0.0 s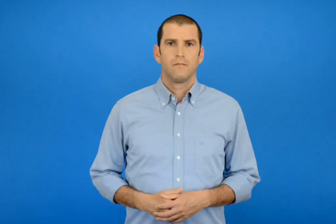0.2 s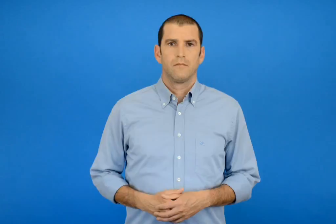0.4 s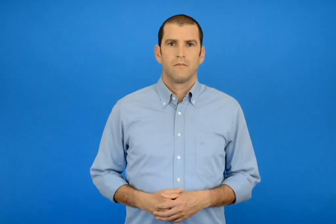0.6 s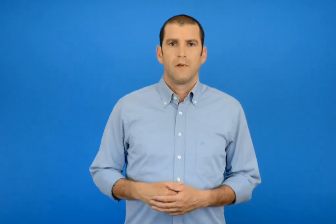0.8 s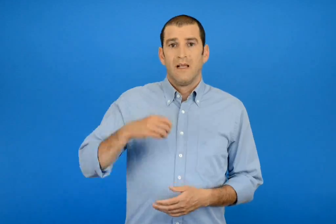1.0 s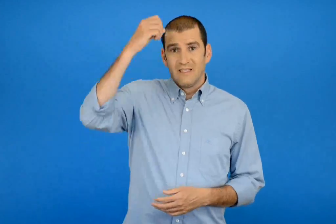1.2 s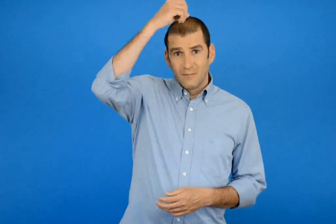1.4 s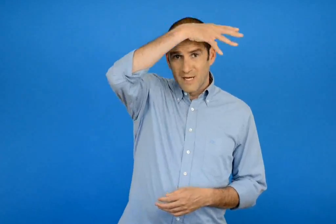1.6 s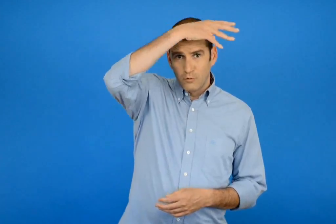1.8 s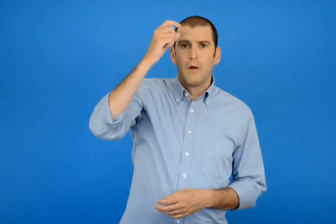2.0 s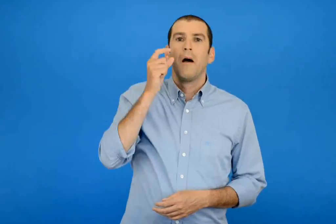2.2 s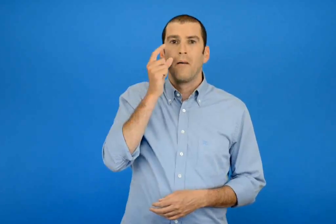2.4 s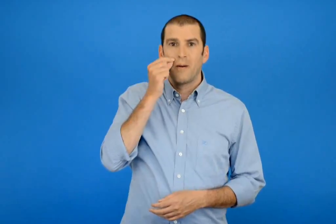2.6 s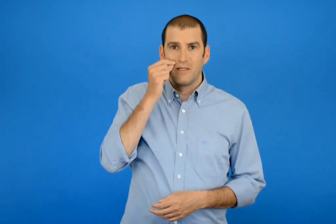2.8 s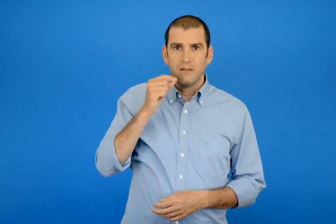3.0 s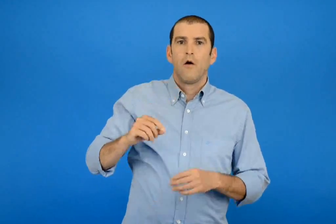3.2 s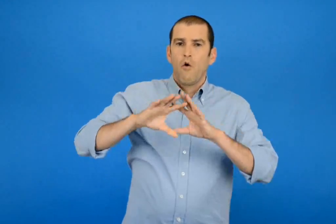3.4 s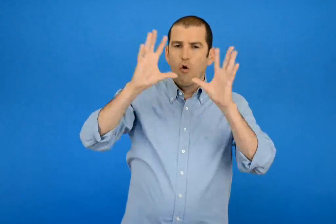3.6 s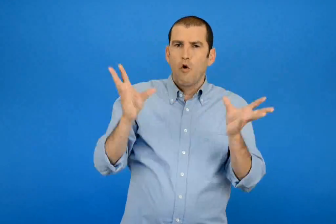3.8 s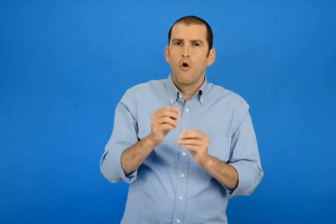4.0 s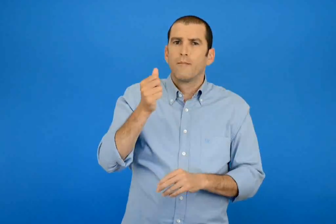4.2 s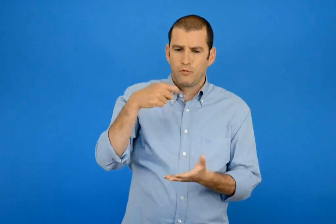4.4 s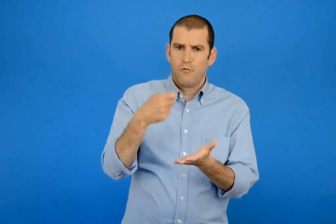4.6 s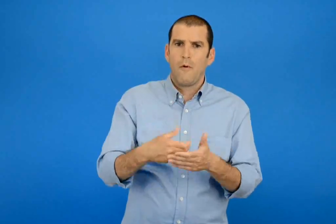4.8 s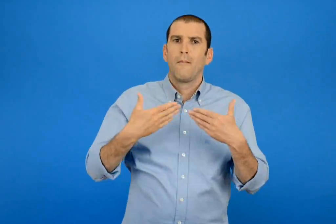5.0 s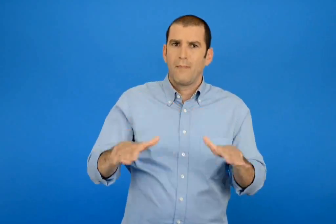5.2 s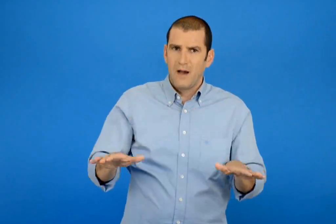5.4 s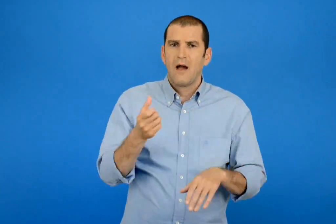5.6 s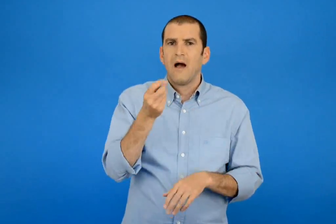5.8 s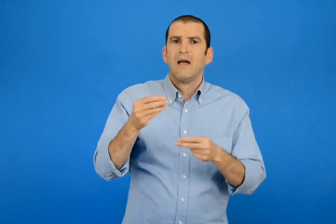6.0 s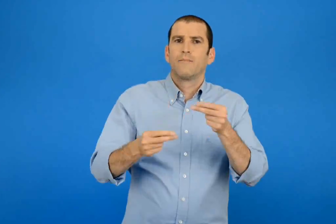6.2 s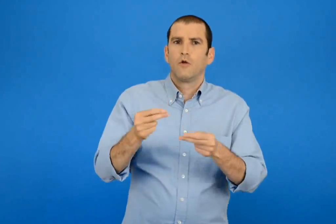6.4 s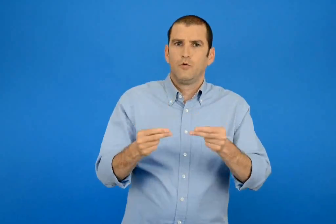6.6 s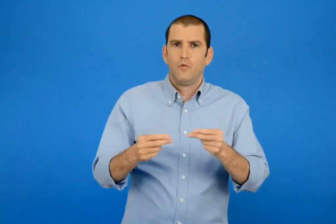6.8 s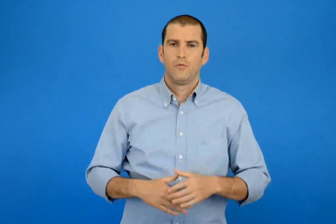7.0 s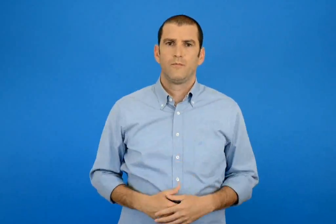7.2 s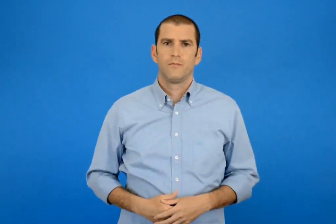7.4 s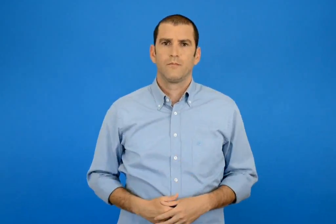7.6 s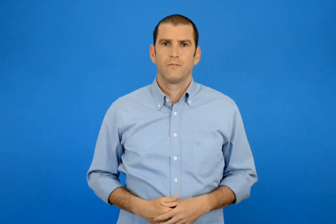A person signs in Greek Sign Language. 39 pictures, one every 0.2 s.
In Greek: υπολογίζω το συνολικό πόσο που πλήρωσαν ο σπύρος και ο πατέρας του
